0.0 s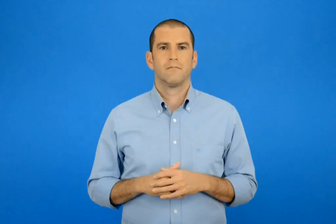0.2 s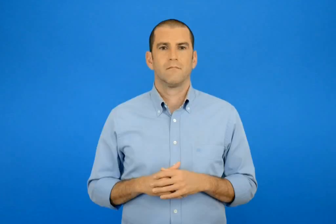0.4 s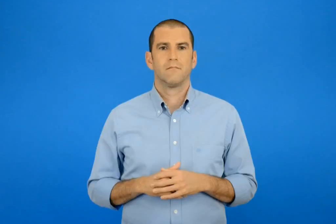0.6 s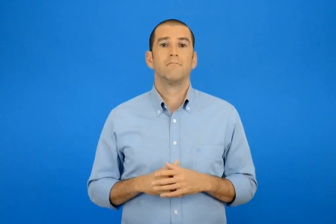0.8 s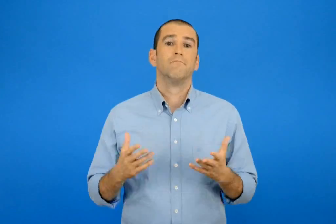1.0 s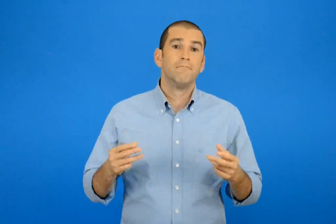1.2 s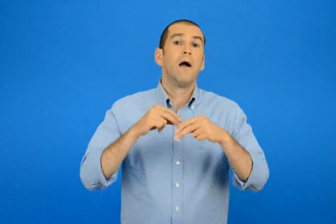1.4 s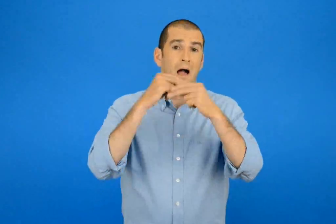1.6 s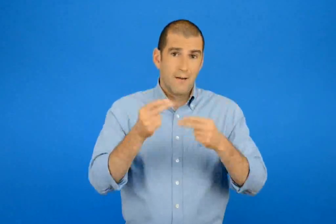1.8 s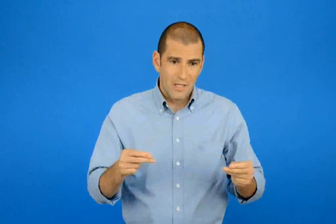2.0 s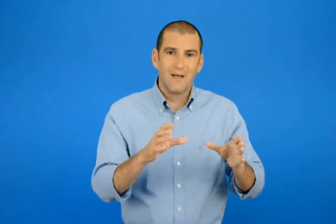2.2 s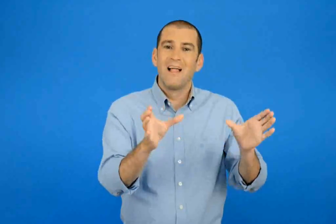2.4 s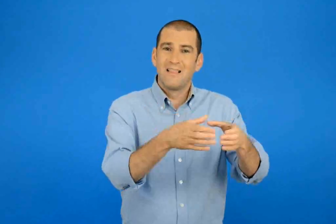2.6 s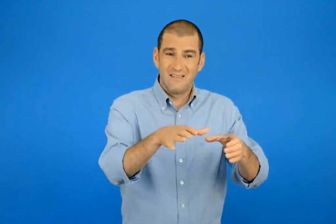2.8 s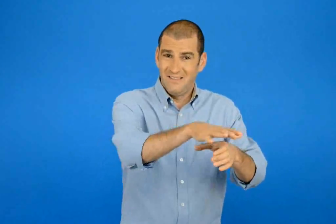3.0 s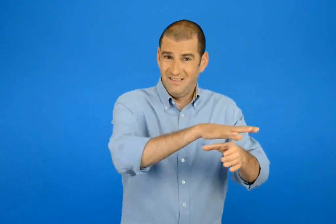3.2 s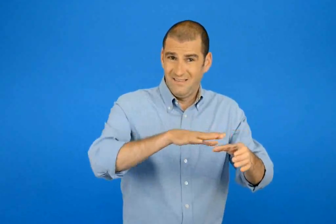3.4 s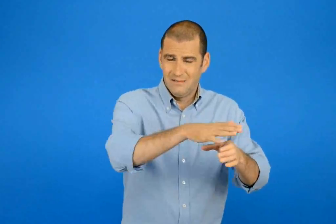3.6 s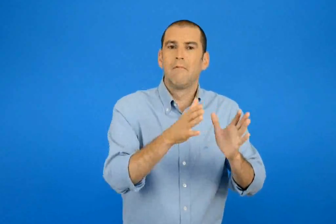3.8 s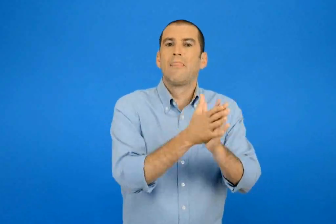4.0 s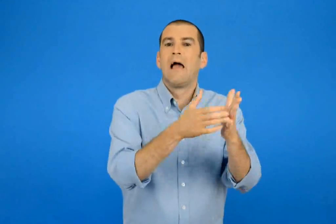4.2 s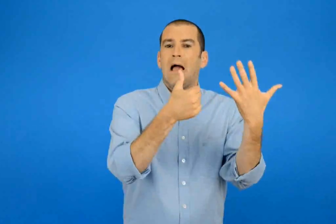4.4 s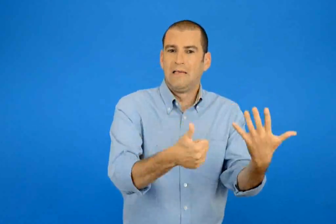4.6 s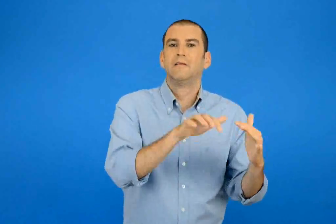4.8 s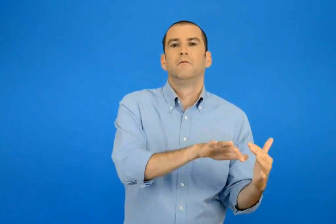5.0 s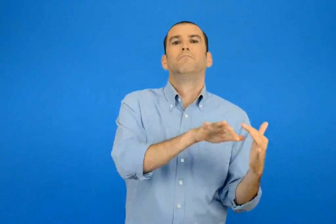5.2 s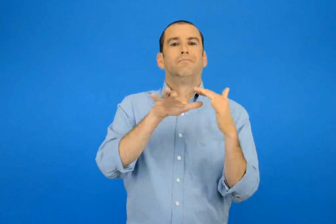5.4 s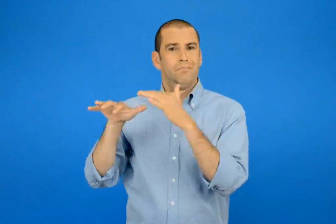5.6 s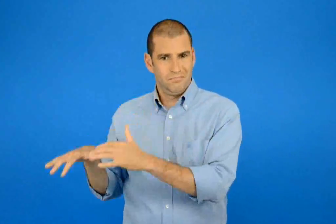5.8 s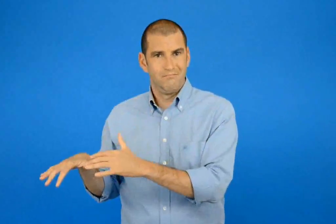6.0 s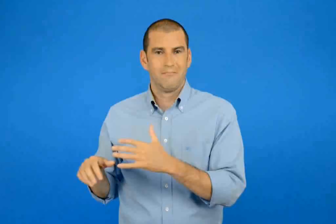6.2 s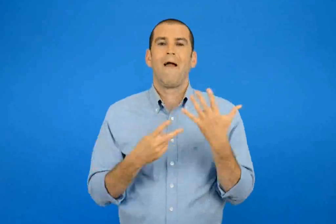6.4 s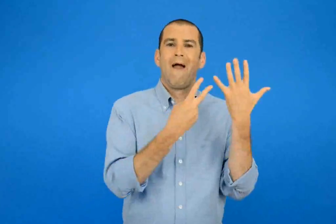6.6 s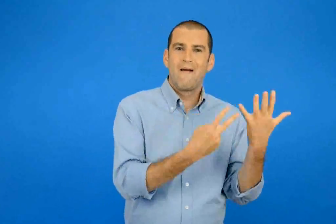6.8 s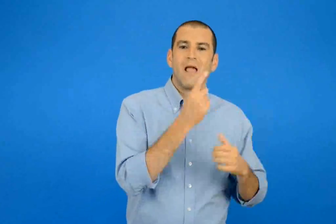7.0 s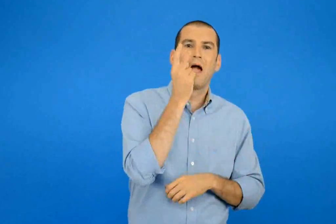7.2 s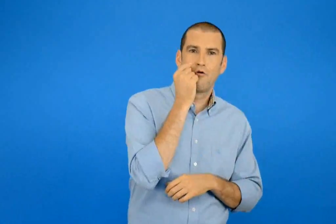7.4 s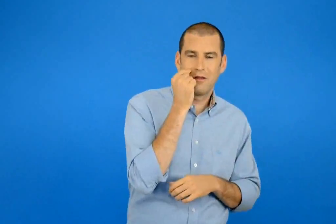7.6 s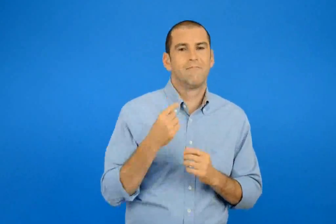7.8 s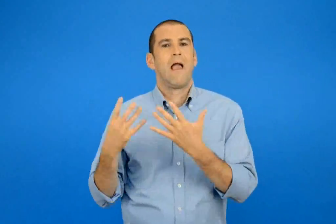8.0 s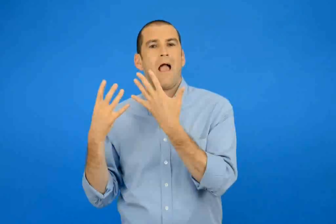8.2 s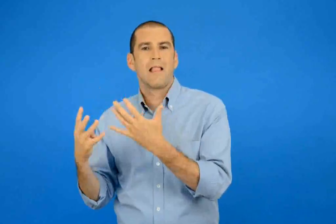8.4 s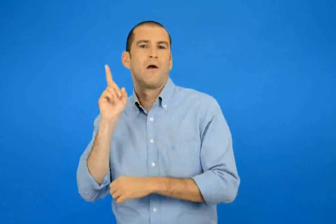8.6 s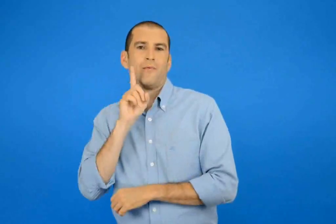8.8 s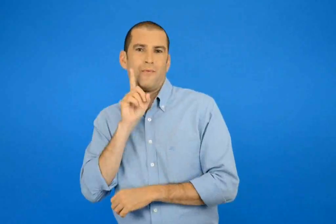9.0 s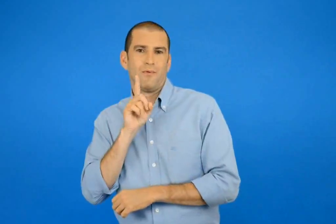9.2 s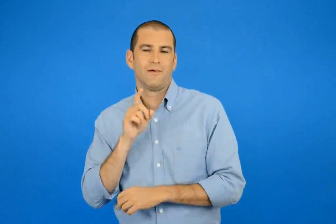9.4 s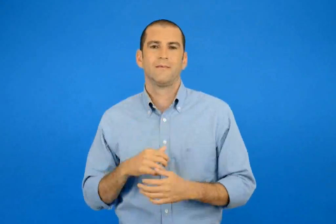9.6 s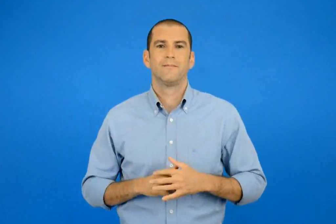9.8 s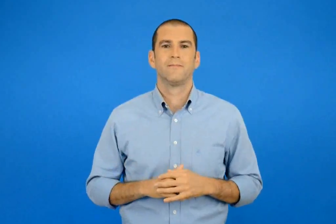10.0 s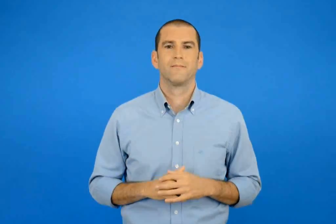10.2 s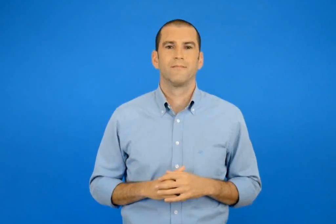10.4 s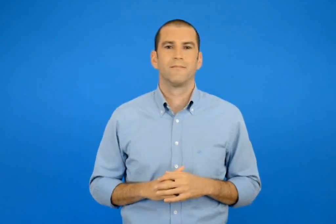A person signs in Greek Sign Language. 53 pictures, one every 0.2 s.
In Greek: τελικά από την τάξη της ήρθαν δεκαέξι παιδιά εφτά αγόρια και εννιά κορίτσια
